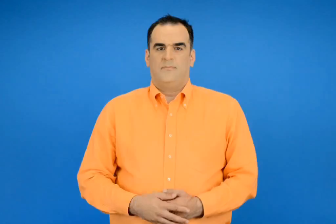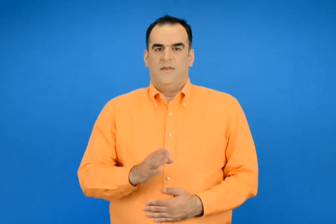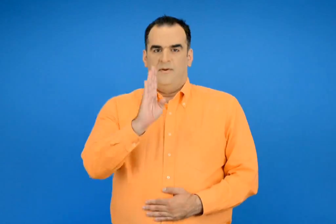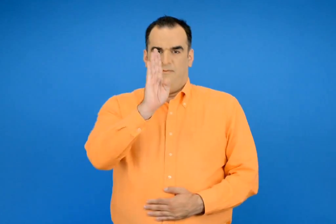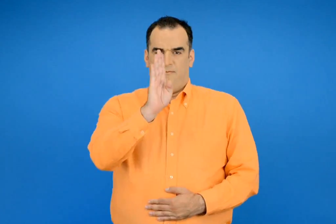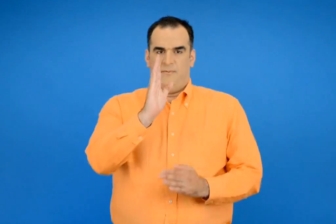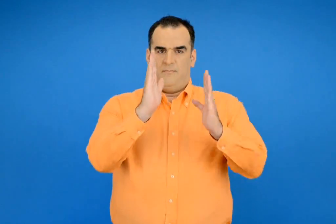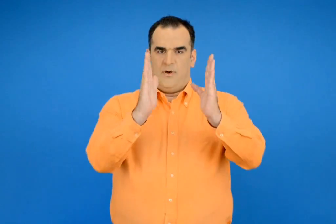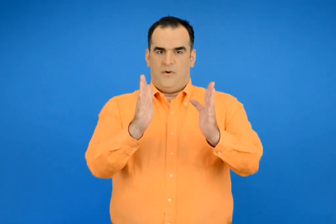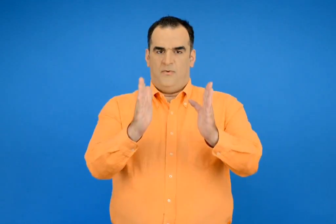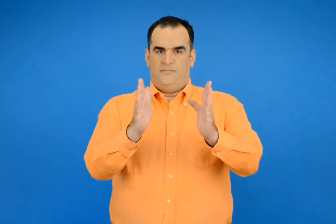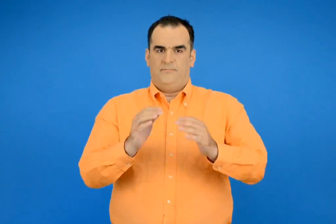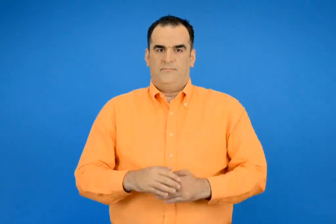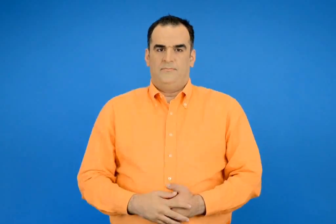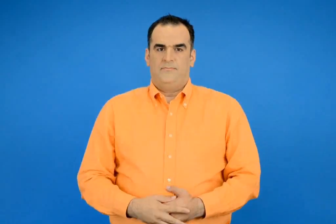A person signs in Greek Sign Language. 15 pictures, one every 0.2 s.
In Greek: β περίοδος
